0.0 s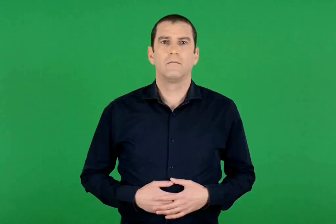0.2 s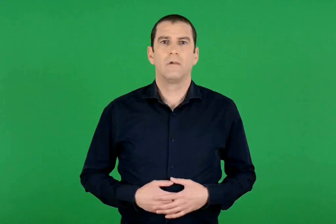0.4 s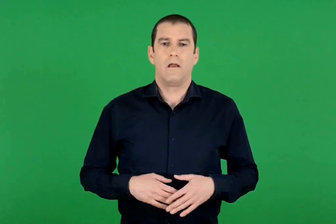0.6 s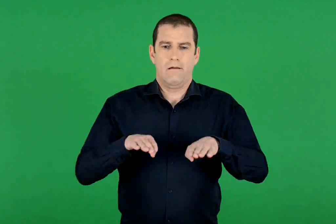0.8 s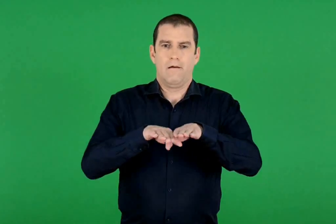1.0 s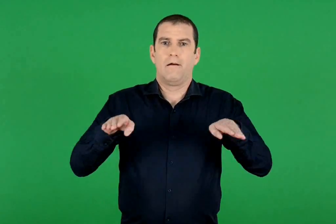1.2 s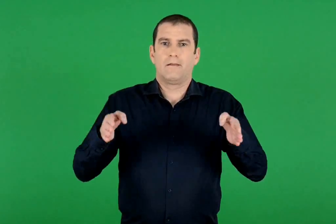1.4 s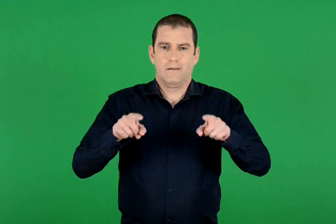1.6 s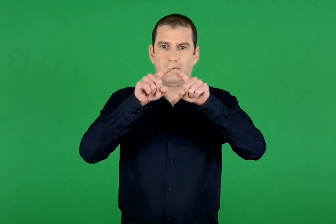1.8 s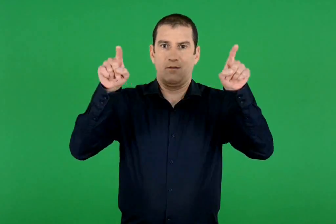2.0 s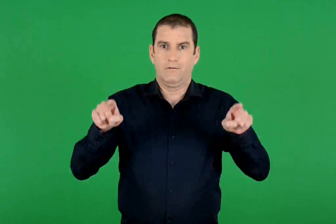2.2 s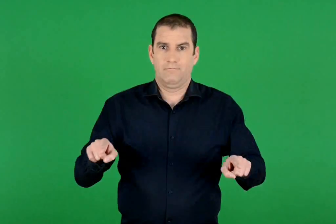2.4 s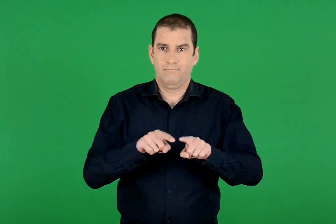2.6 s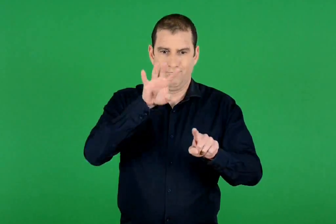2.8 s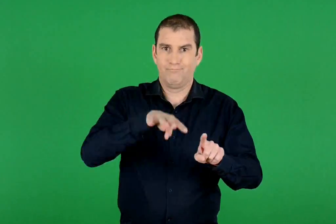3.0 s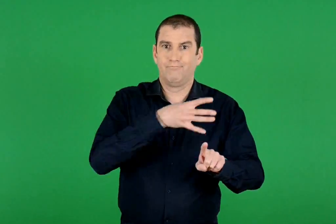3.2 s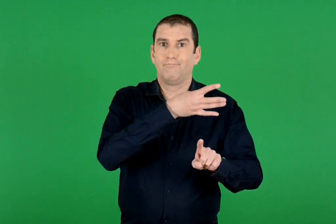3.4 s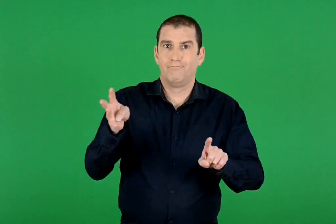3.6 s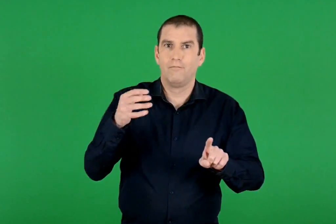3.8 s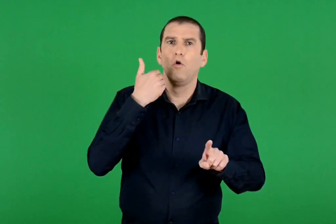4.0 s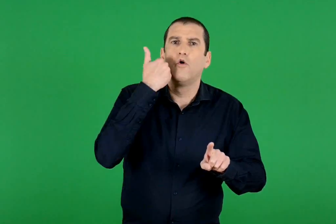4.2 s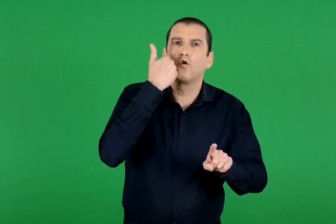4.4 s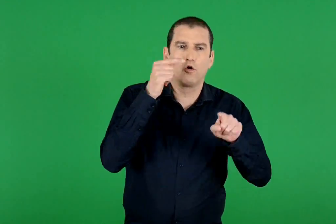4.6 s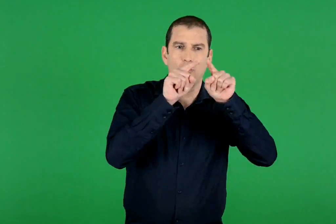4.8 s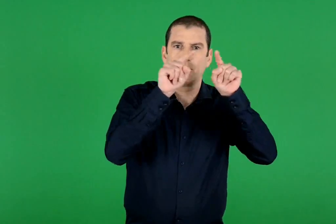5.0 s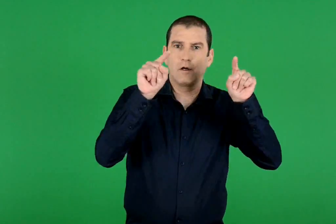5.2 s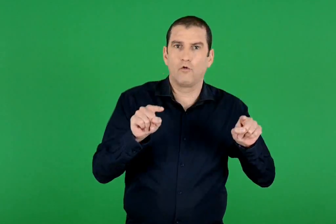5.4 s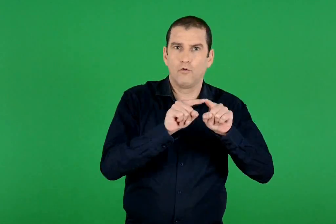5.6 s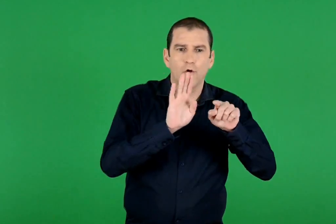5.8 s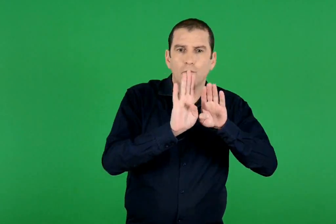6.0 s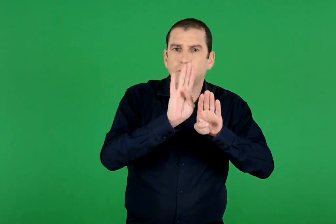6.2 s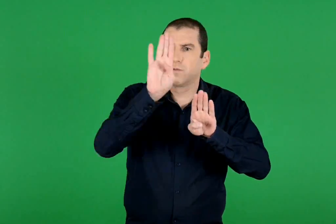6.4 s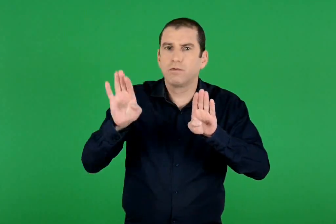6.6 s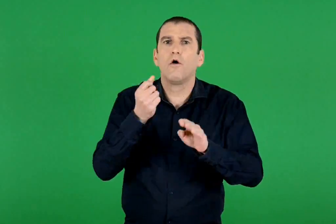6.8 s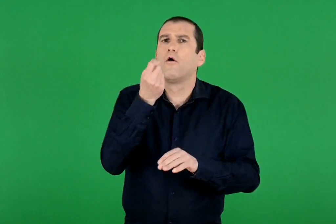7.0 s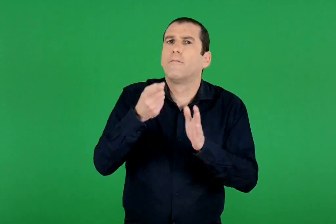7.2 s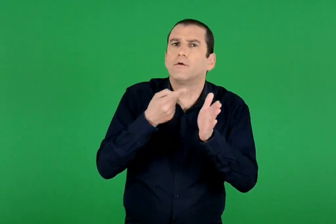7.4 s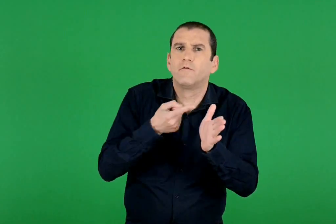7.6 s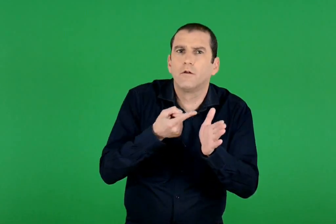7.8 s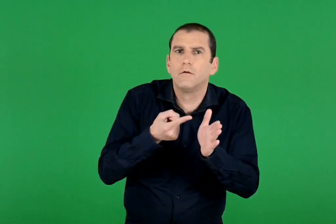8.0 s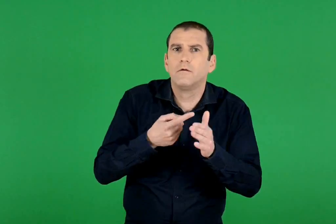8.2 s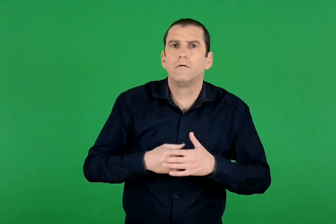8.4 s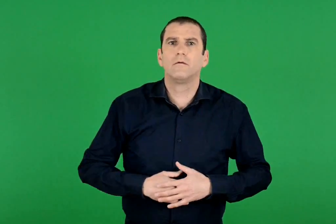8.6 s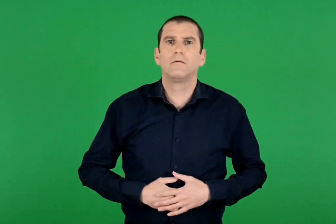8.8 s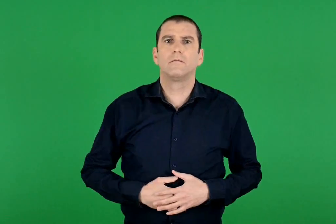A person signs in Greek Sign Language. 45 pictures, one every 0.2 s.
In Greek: πόσες φορές χωράει το κόκκινο τετράγωνο στο τραπέζι ;
